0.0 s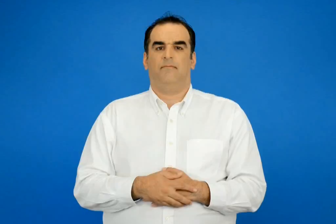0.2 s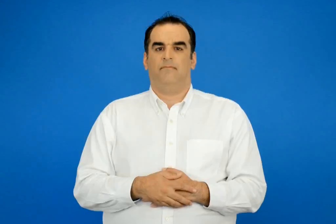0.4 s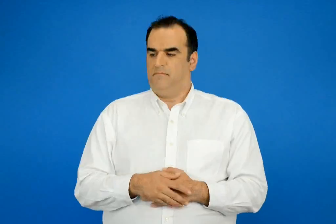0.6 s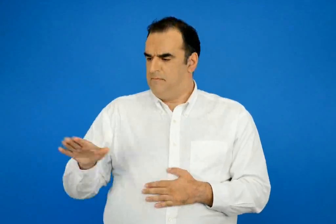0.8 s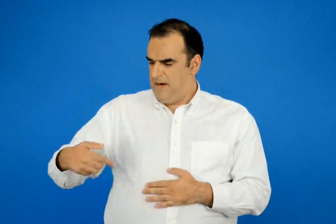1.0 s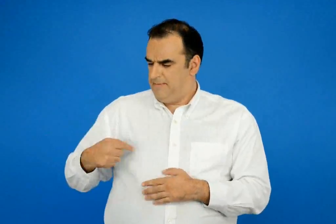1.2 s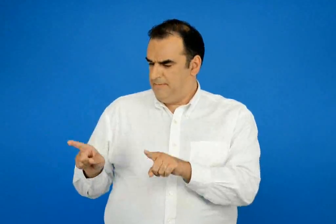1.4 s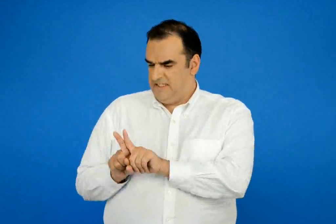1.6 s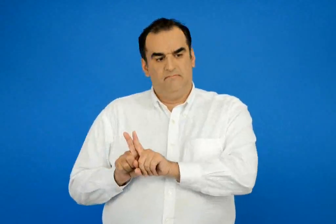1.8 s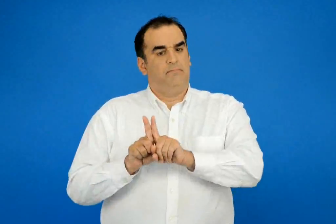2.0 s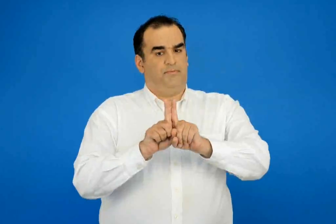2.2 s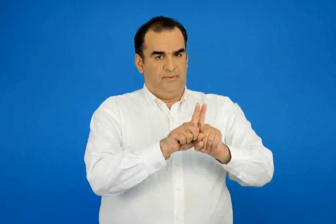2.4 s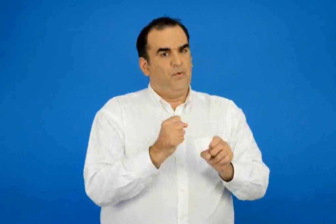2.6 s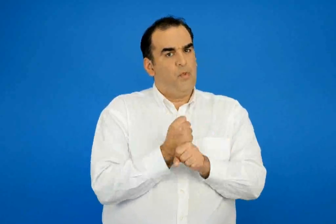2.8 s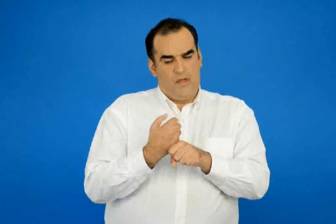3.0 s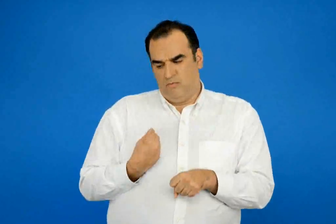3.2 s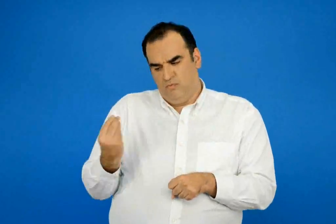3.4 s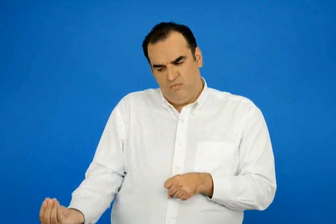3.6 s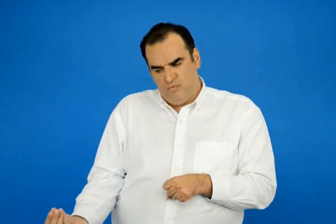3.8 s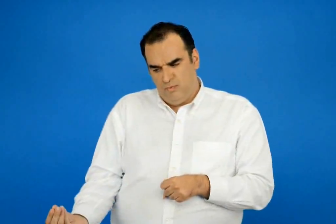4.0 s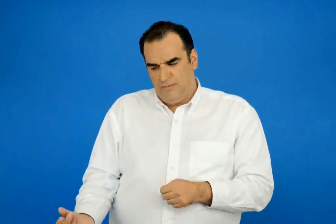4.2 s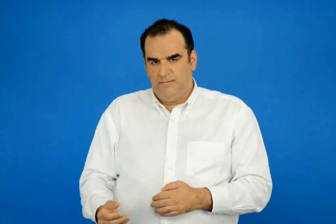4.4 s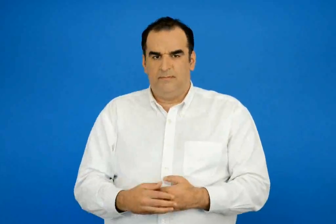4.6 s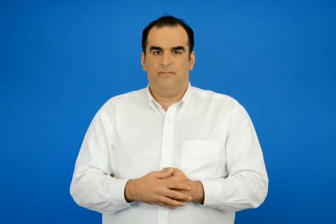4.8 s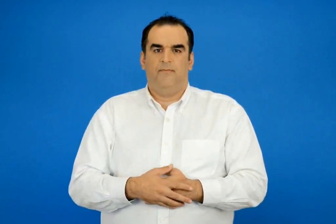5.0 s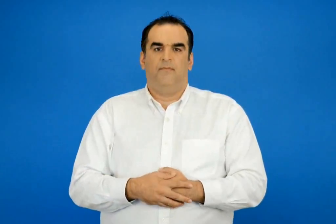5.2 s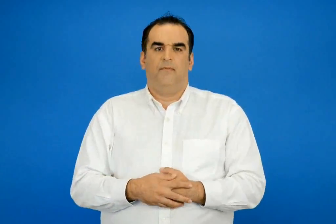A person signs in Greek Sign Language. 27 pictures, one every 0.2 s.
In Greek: έλα μαζί μου κι έχω δουλειά να σου δώσω
